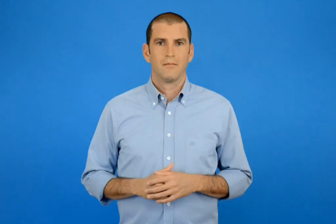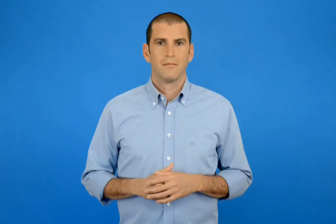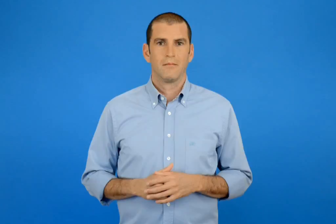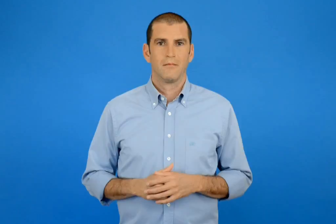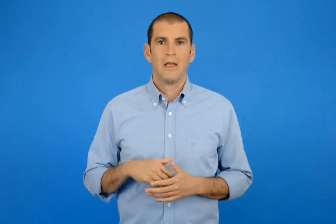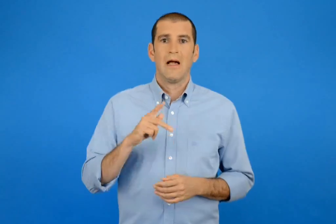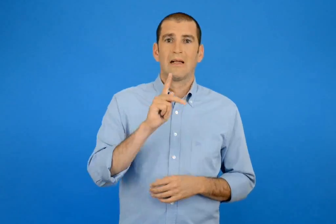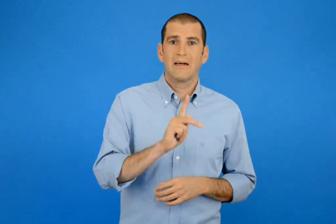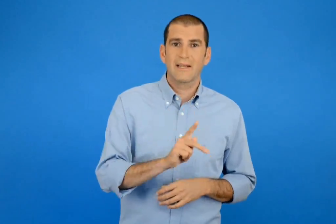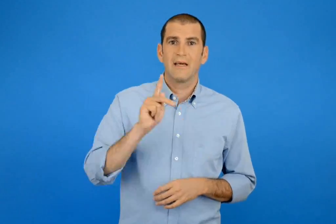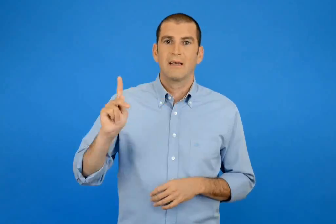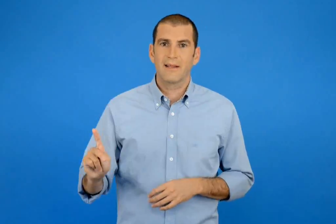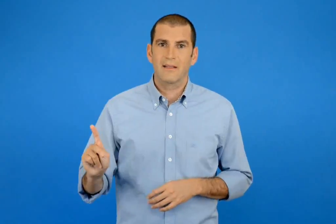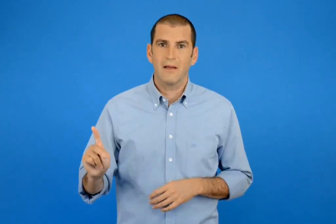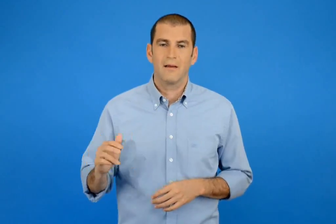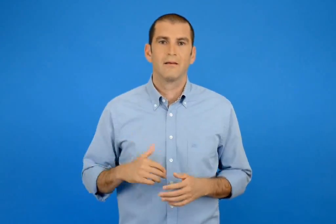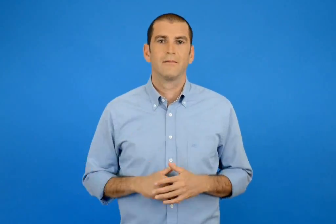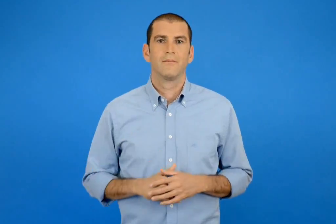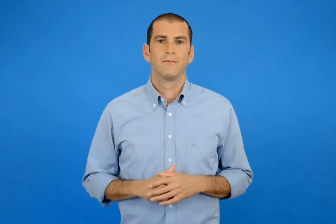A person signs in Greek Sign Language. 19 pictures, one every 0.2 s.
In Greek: καρέττα καρέττα
